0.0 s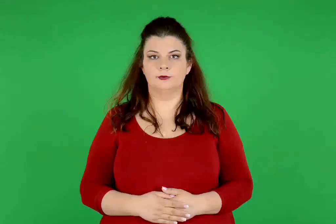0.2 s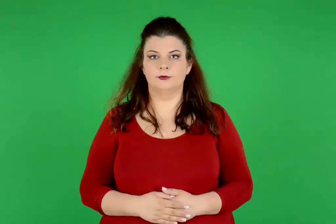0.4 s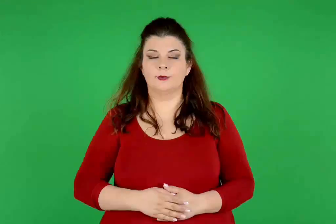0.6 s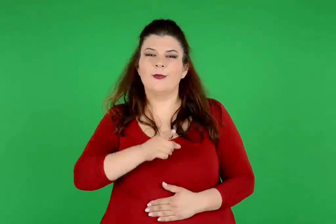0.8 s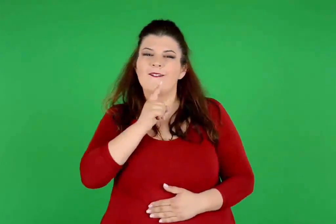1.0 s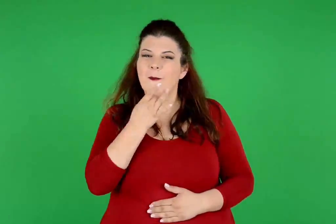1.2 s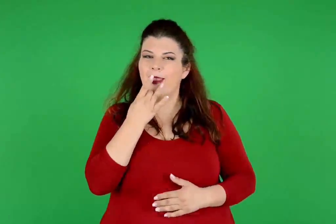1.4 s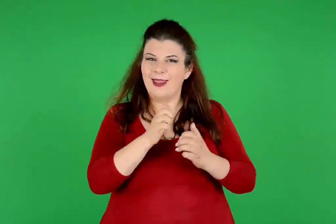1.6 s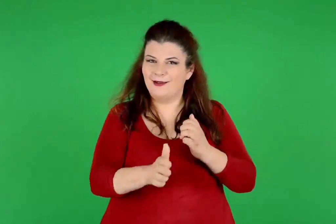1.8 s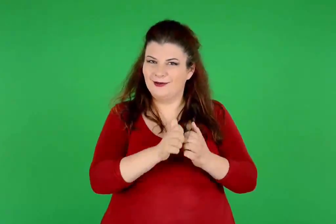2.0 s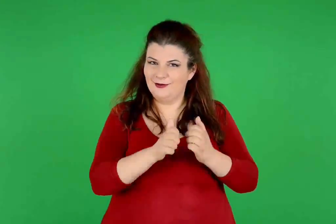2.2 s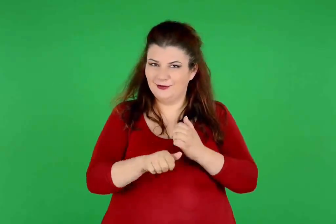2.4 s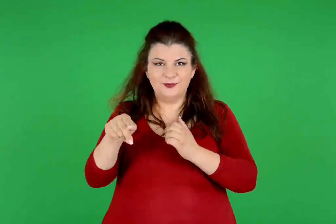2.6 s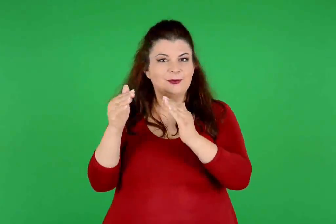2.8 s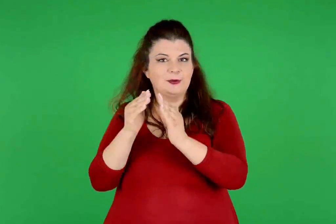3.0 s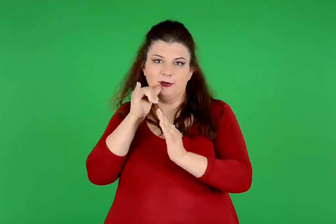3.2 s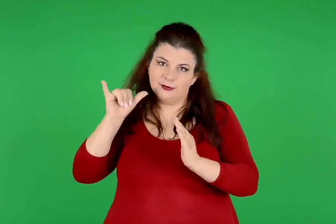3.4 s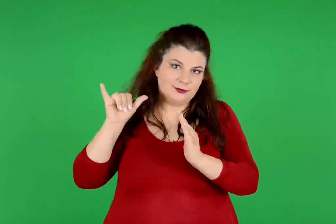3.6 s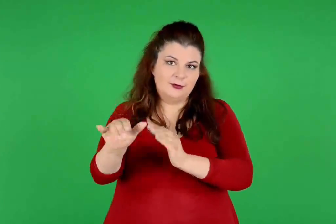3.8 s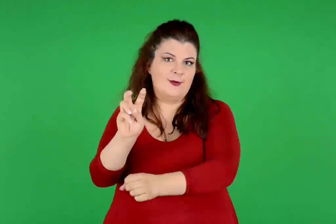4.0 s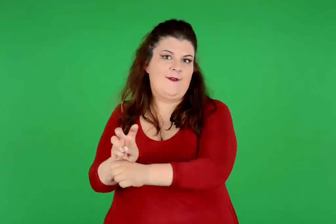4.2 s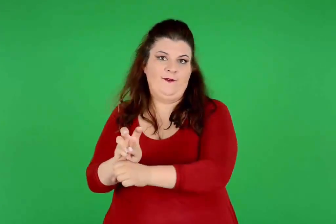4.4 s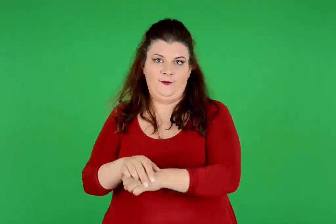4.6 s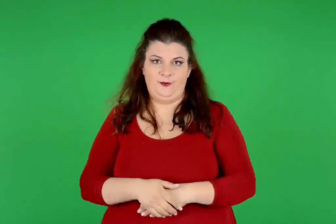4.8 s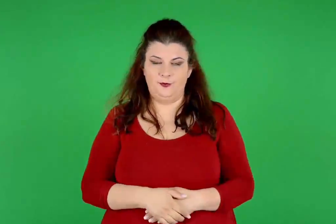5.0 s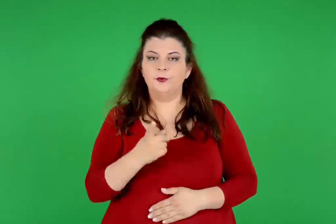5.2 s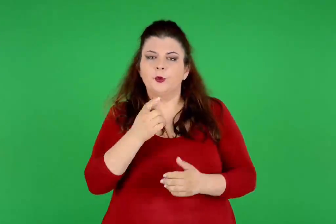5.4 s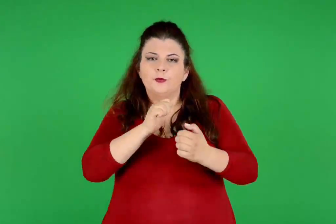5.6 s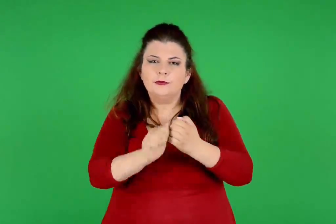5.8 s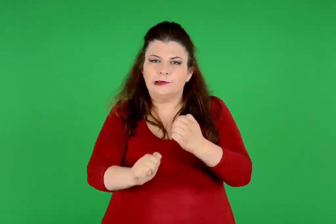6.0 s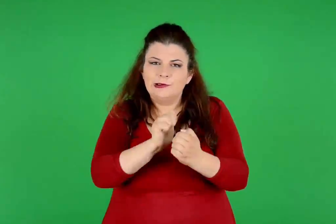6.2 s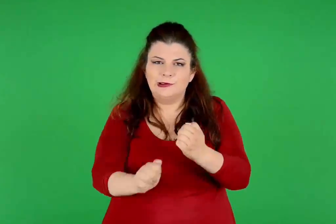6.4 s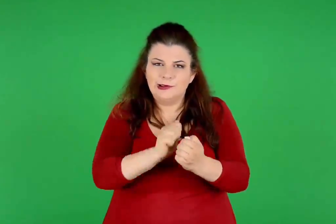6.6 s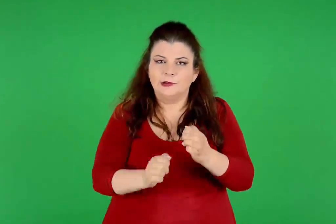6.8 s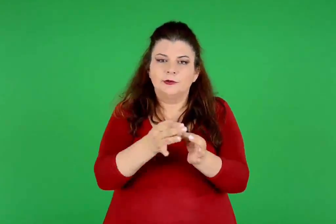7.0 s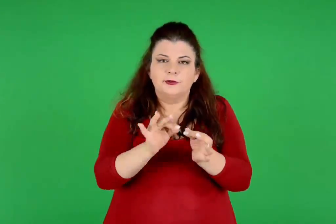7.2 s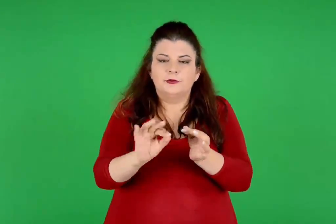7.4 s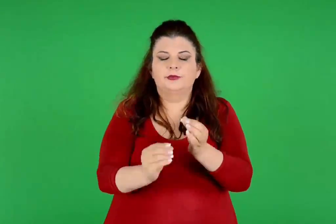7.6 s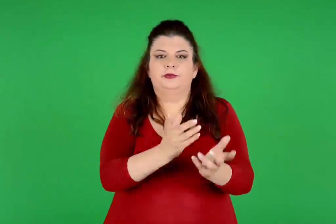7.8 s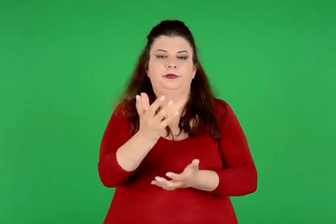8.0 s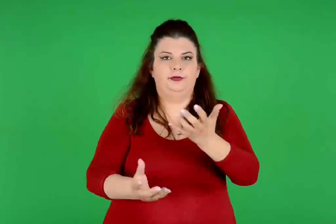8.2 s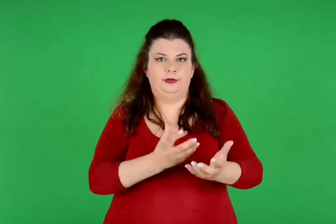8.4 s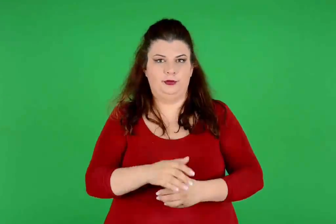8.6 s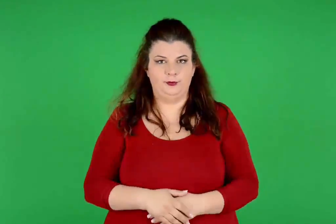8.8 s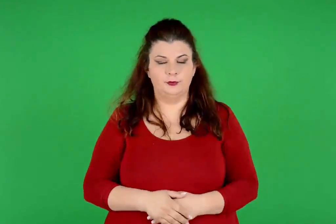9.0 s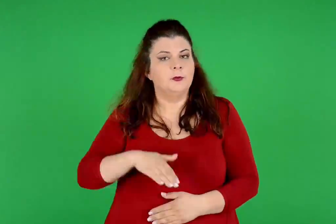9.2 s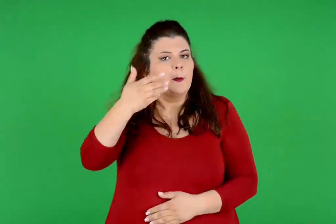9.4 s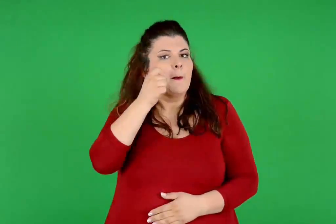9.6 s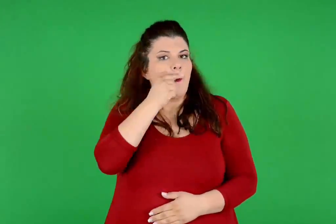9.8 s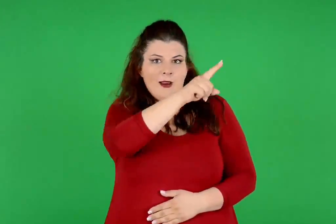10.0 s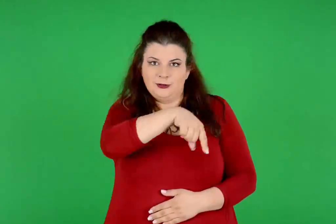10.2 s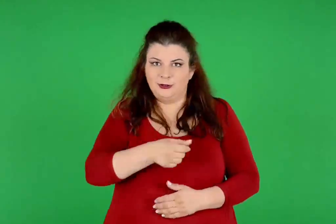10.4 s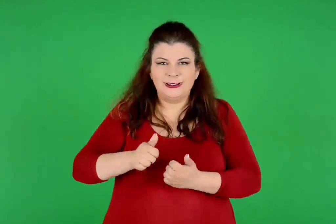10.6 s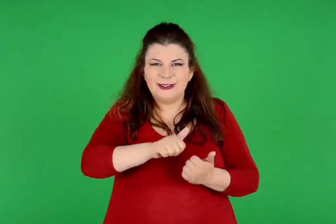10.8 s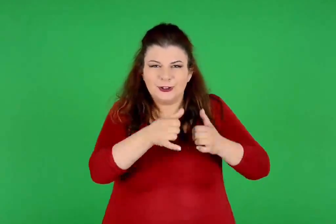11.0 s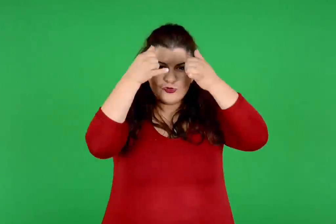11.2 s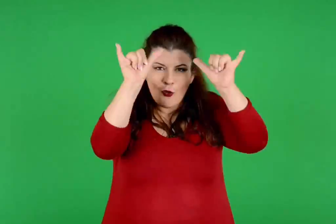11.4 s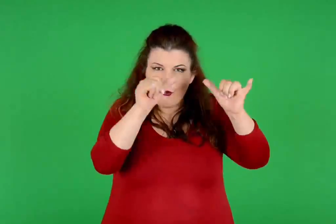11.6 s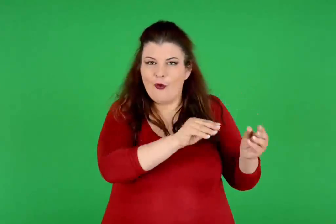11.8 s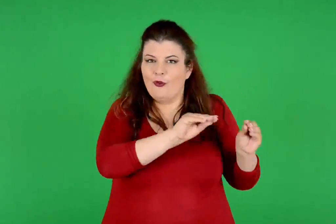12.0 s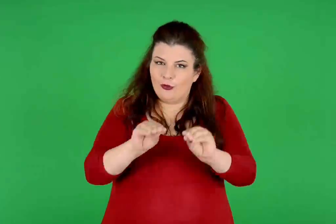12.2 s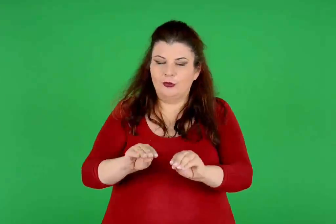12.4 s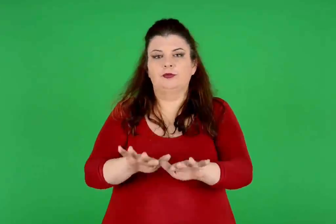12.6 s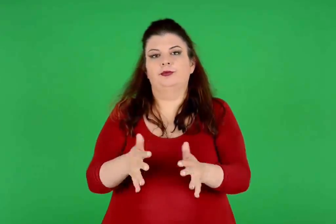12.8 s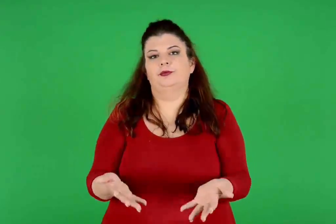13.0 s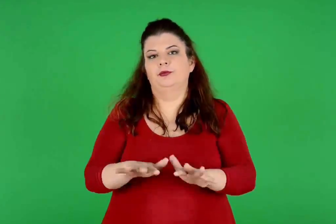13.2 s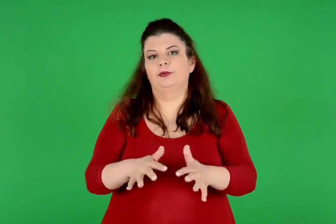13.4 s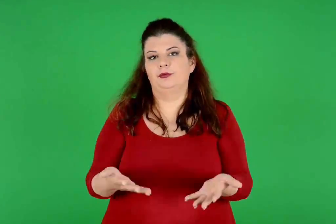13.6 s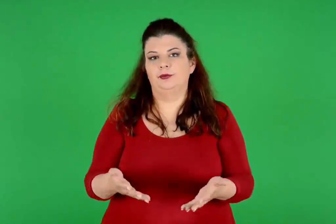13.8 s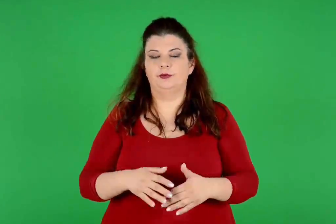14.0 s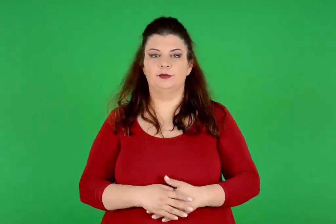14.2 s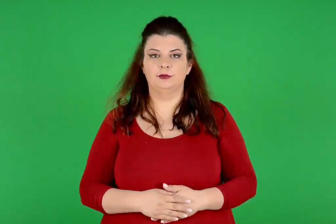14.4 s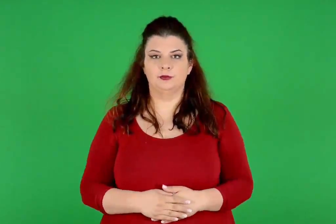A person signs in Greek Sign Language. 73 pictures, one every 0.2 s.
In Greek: πάντα έχουμε τέτοιες πέτρες στο σπίτι μας. τις χτυπάς μεταξύ τους και σπιθίζουν. θα ψήσει το κυνήγι που θα φέρει ο πατέρας
